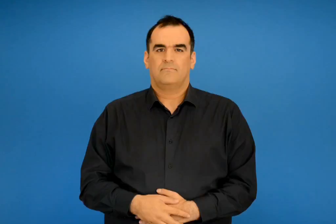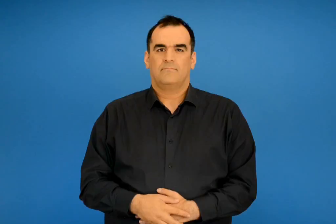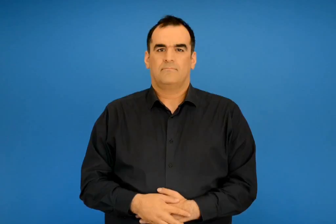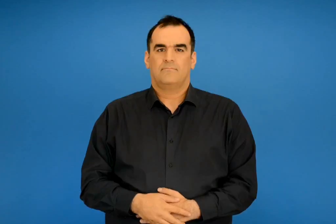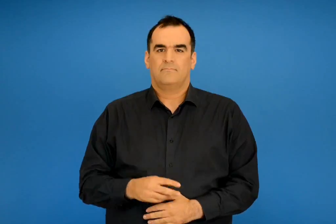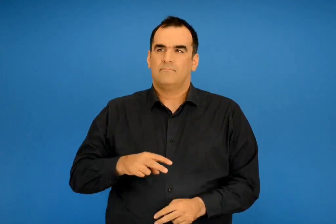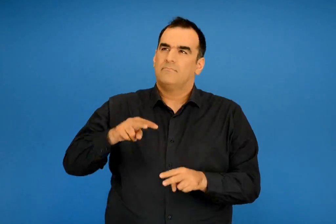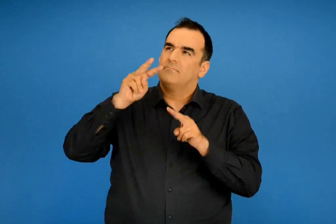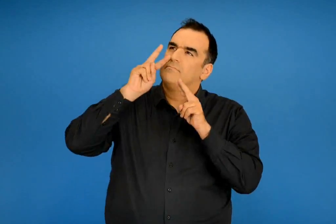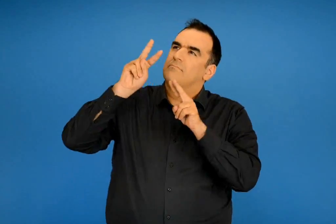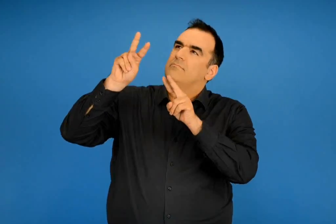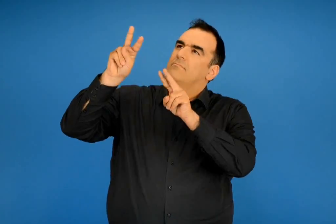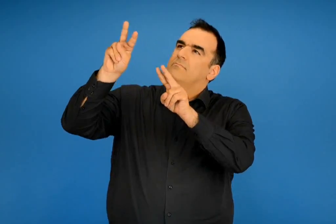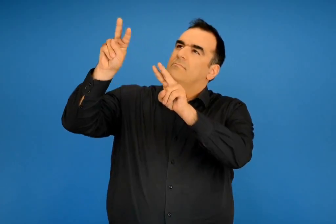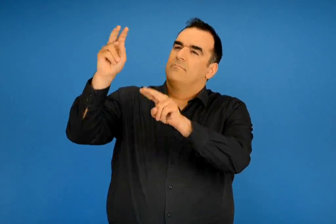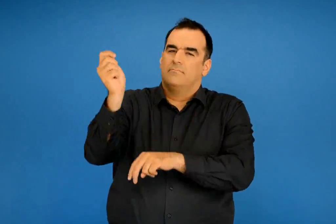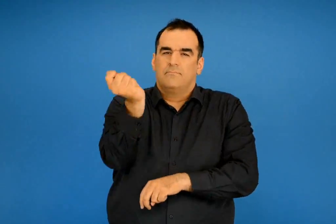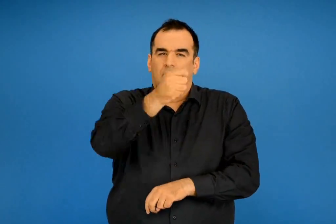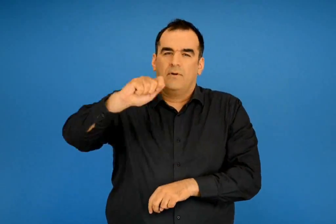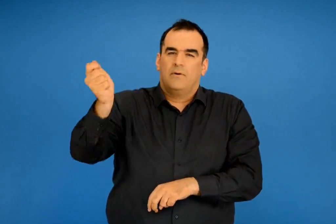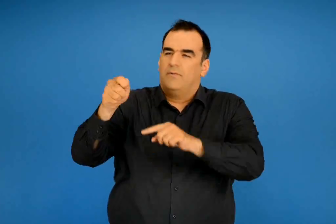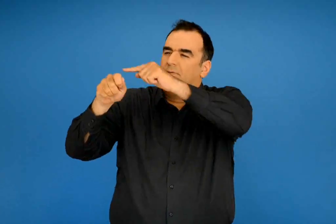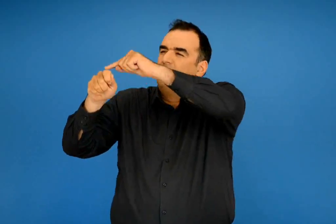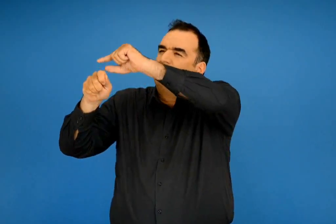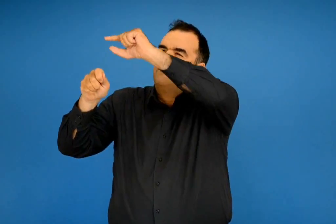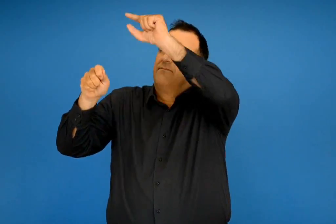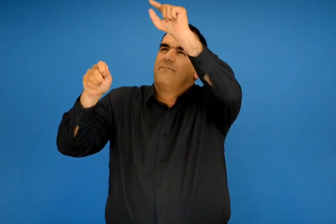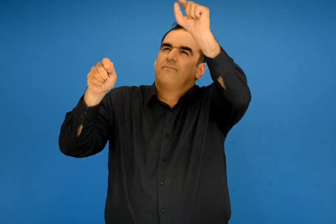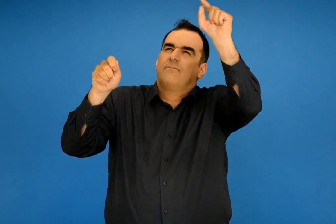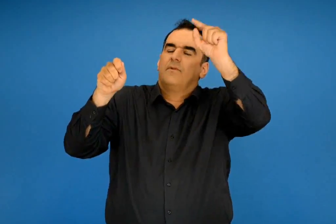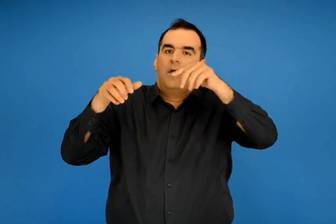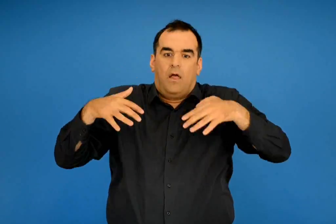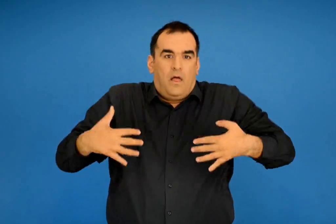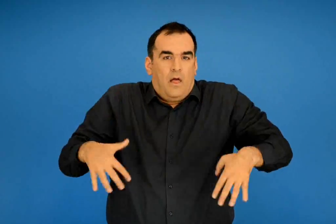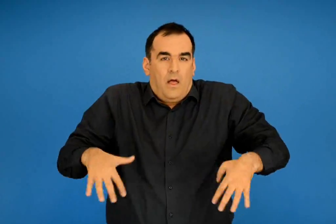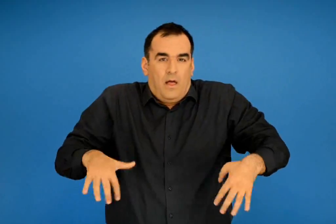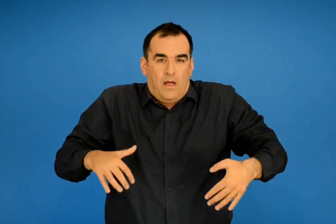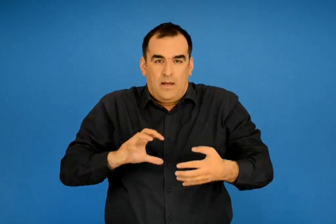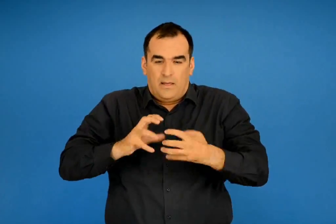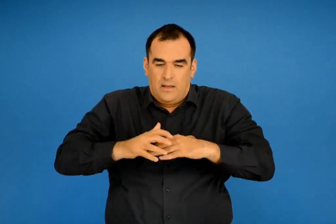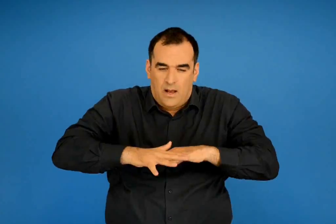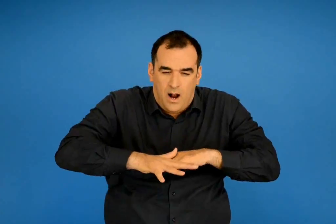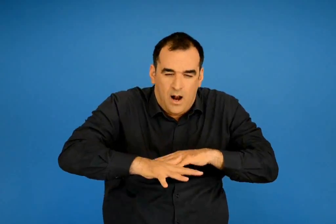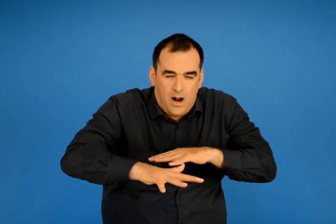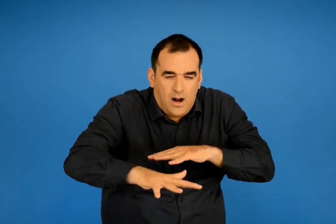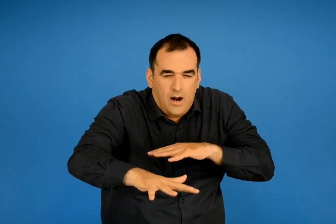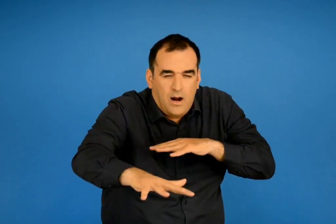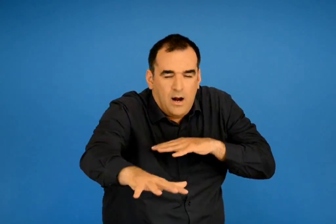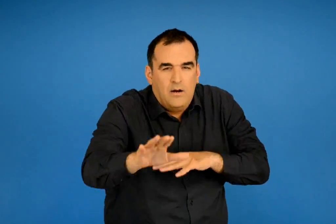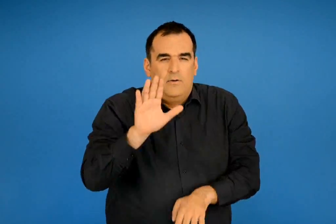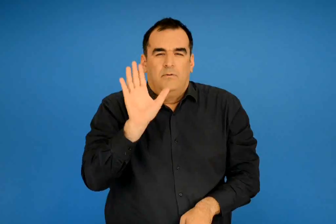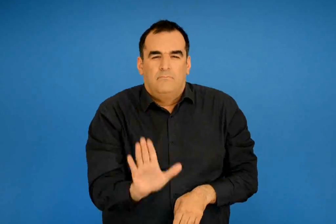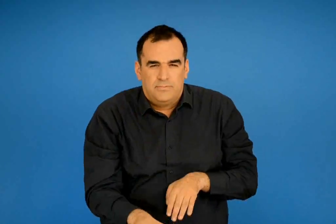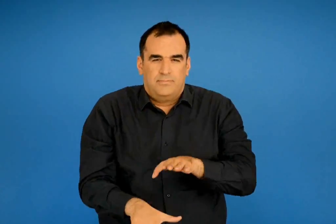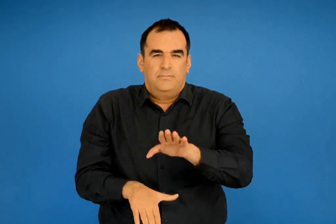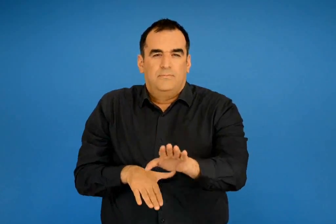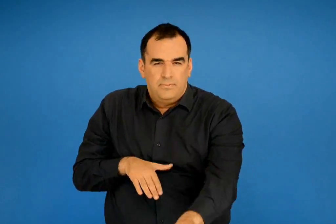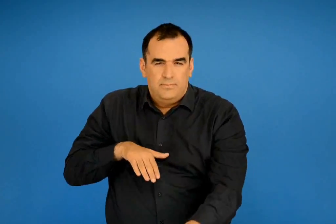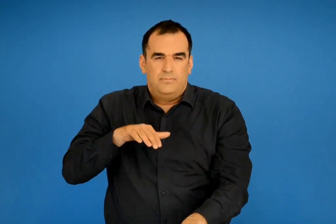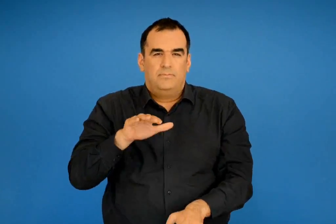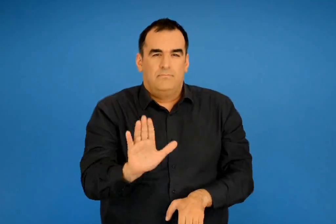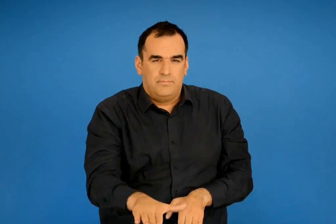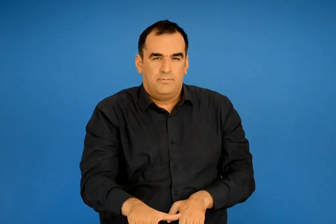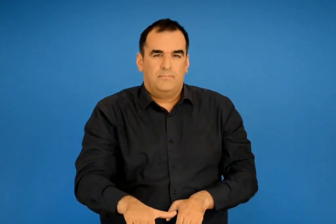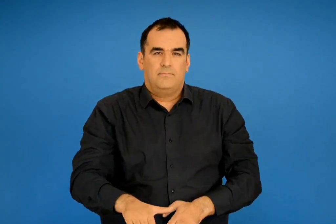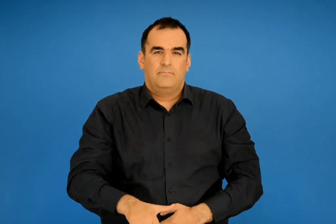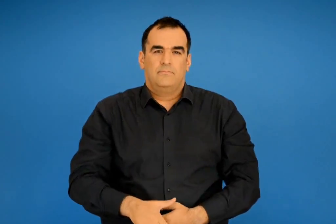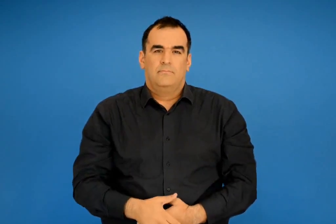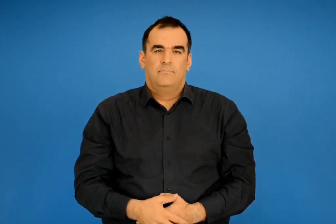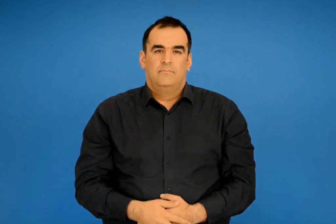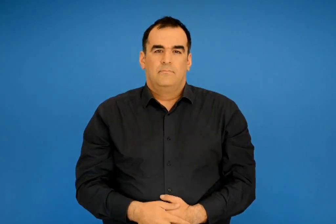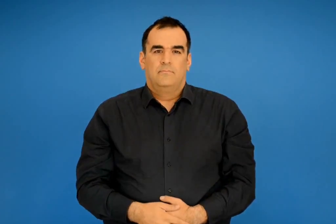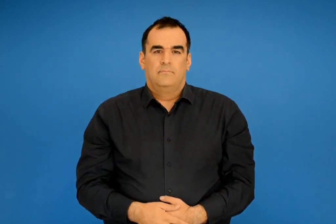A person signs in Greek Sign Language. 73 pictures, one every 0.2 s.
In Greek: σε γνωρίζω από την κόψη του σπαθιού την τρομερή σε γνωρίζω από την όψη που με βία μετράει τη γη
